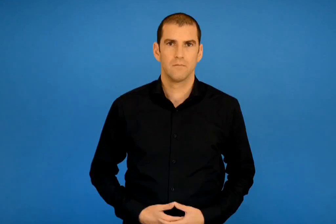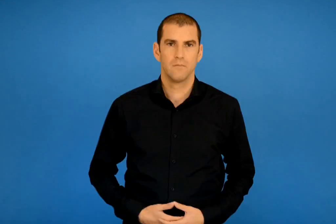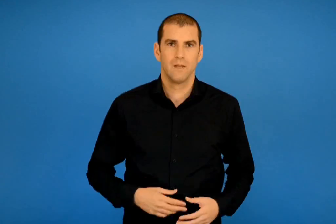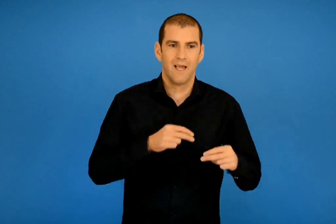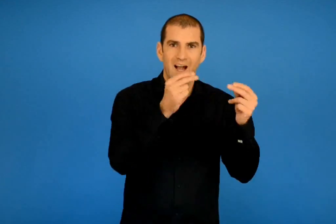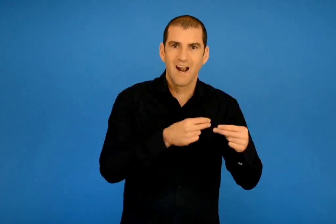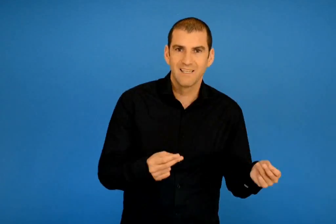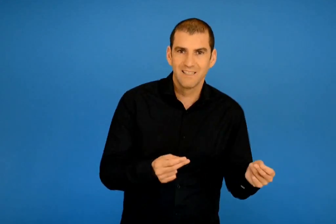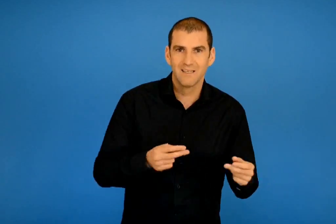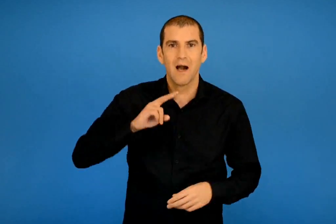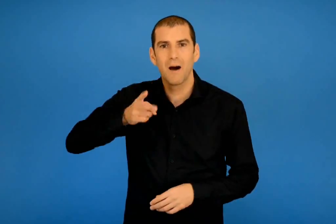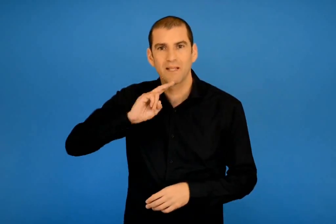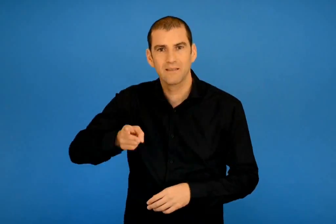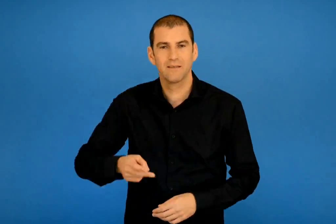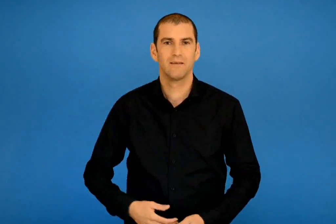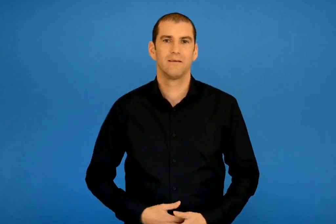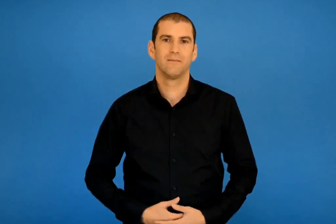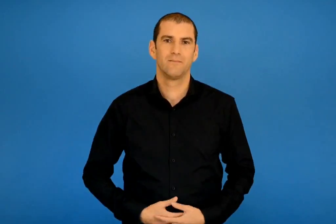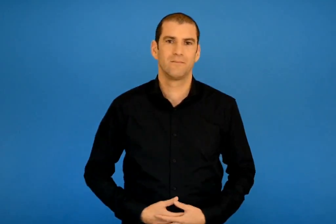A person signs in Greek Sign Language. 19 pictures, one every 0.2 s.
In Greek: λύσεις και απαντήσεις
